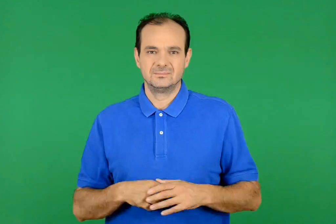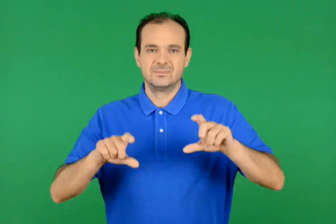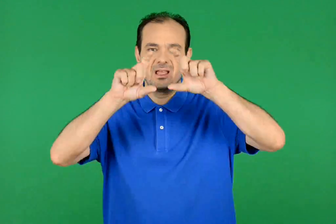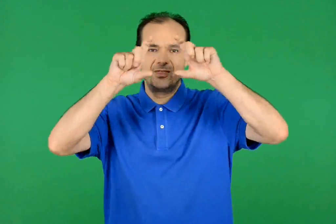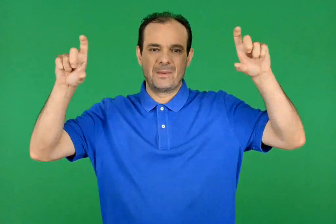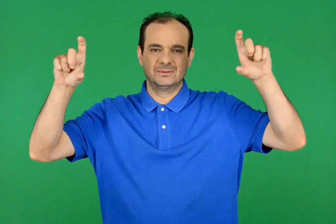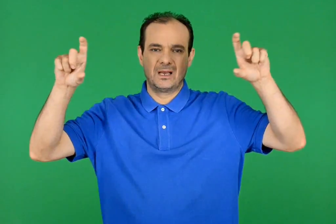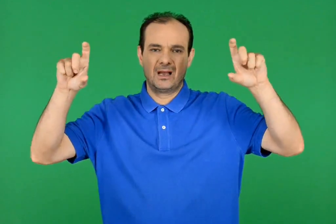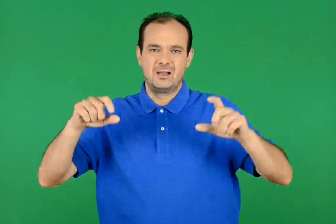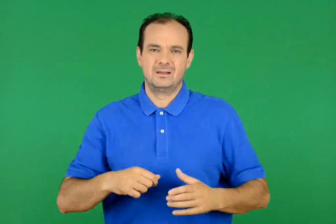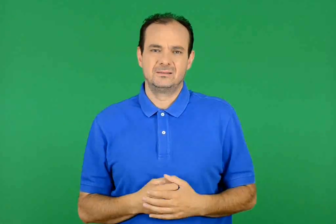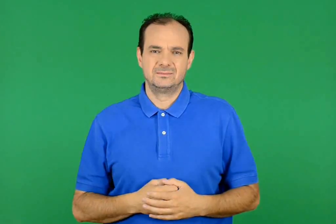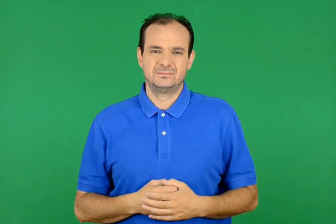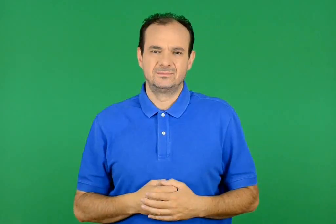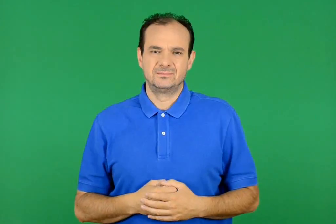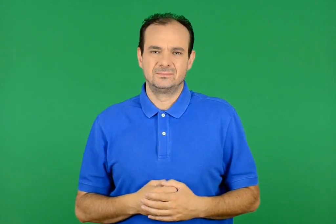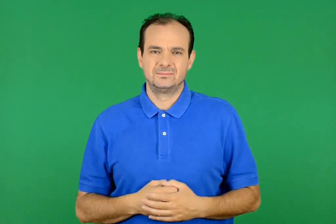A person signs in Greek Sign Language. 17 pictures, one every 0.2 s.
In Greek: διαμέρισμα
